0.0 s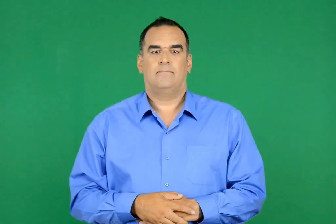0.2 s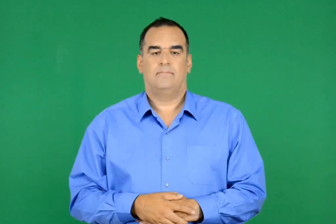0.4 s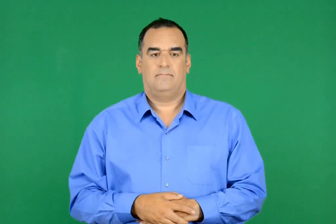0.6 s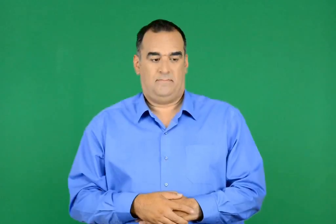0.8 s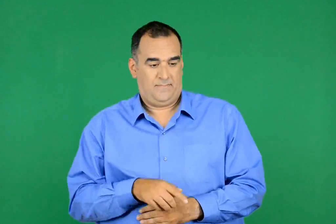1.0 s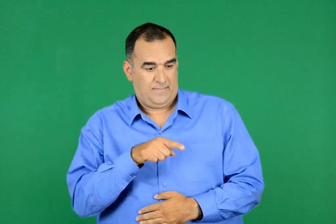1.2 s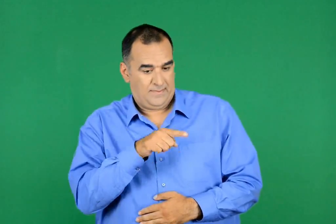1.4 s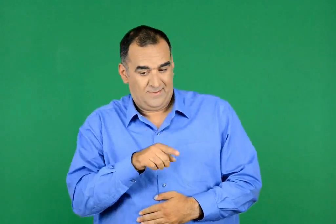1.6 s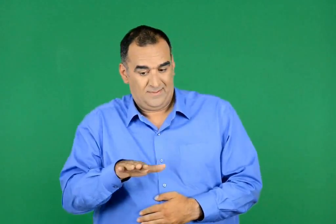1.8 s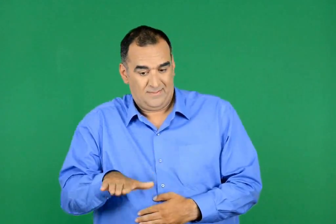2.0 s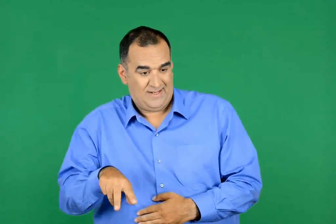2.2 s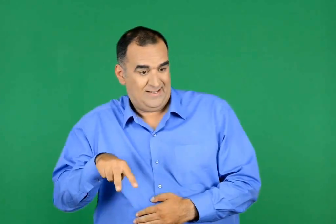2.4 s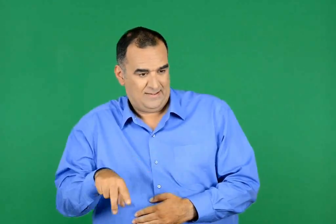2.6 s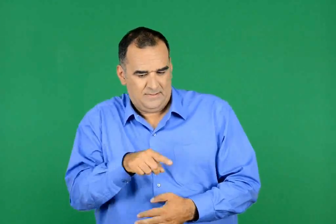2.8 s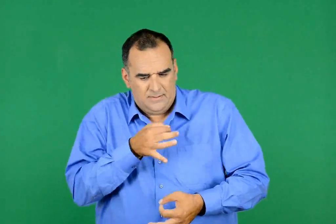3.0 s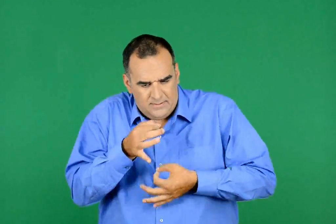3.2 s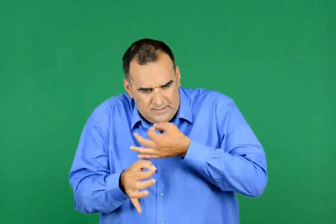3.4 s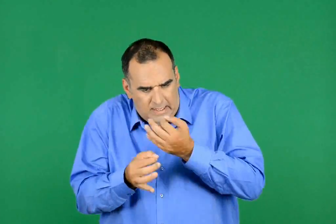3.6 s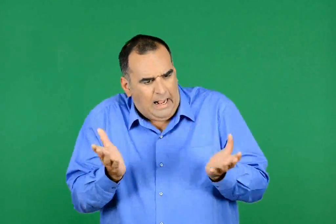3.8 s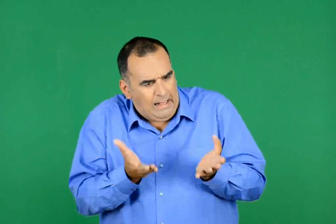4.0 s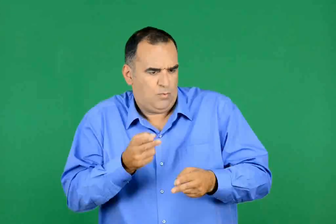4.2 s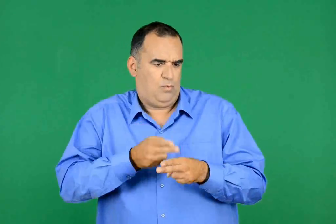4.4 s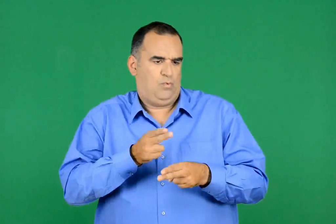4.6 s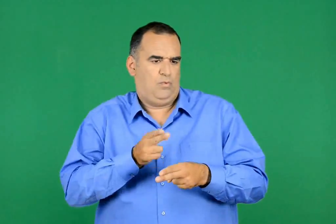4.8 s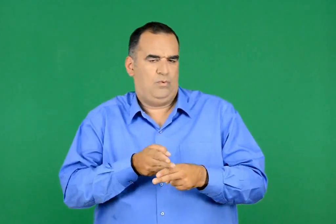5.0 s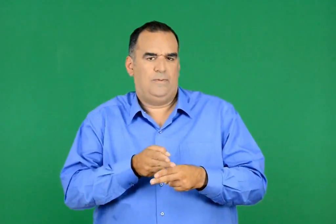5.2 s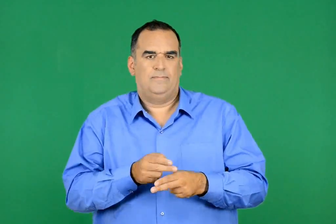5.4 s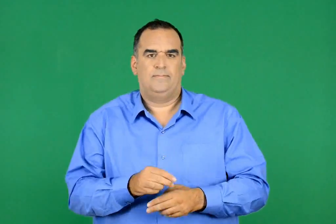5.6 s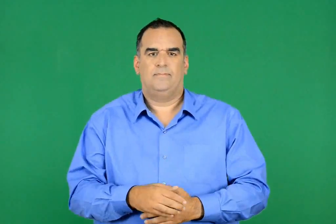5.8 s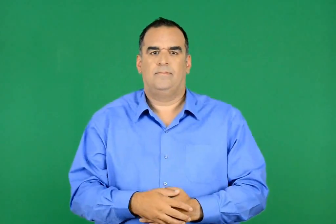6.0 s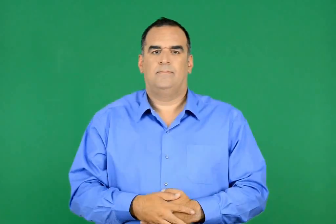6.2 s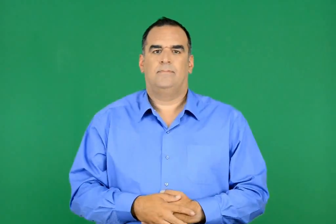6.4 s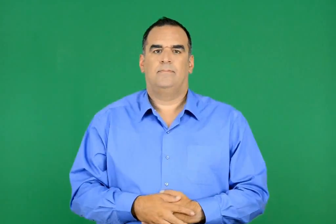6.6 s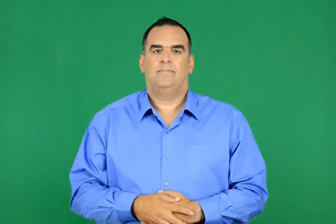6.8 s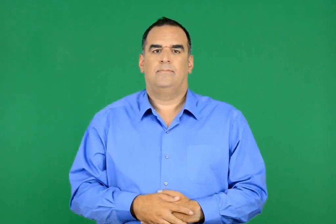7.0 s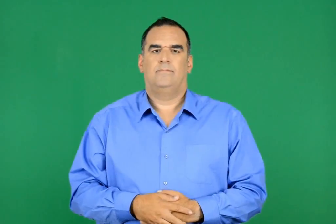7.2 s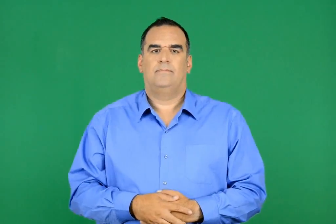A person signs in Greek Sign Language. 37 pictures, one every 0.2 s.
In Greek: αν πρέπει να πεις κάτι στη λίλη , οπωσδήποτε , πες της τουλάχιστον κάτι χρήσιμο
